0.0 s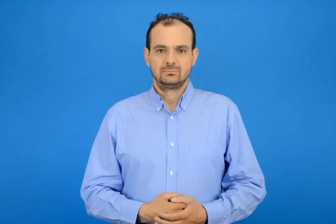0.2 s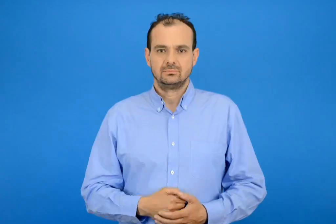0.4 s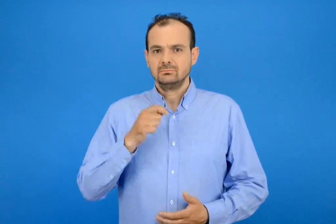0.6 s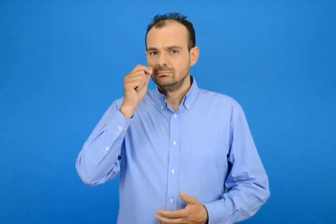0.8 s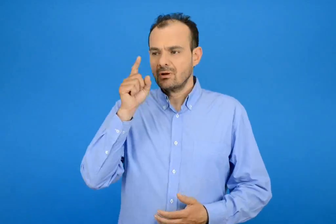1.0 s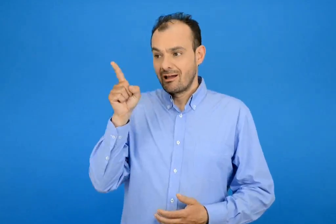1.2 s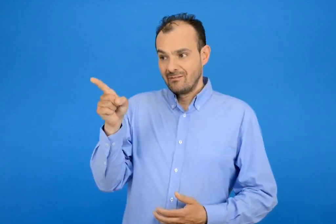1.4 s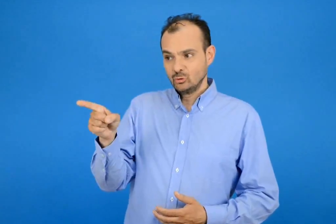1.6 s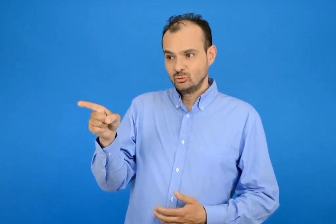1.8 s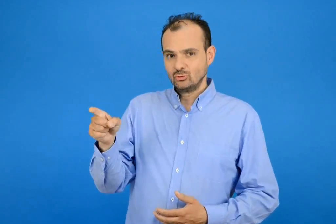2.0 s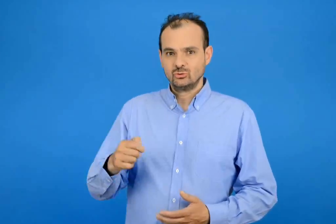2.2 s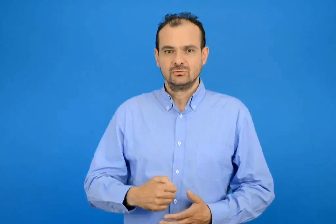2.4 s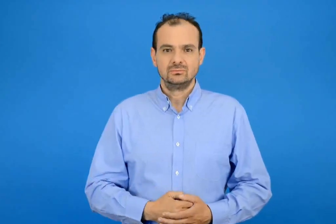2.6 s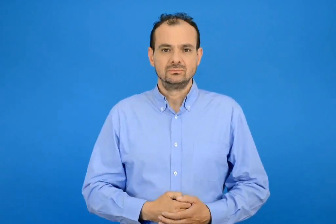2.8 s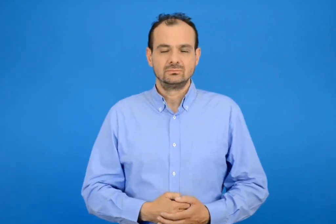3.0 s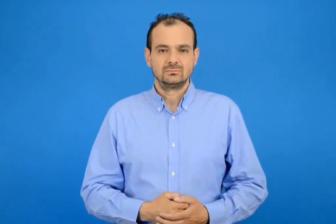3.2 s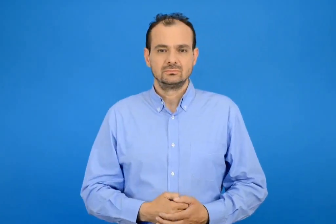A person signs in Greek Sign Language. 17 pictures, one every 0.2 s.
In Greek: αυτός
